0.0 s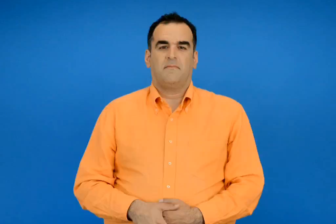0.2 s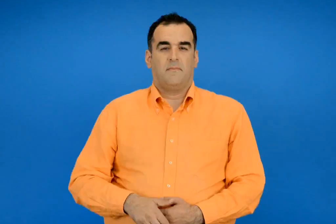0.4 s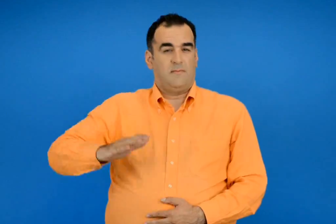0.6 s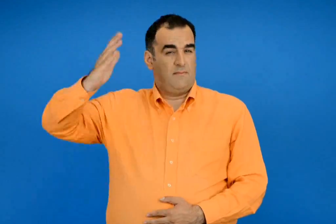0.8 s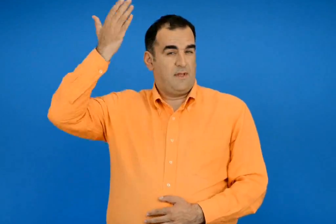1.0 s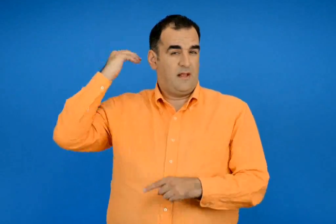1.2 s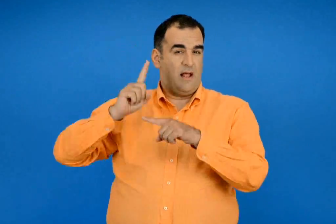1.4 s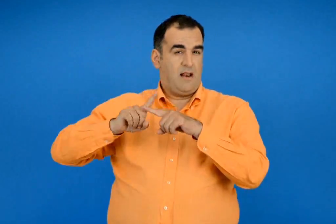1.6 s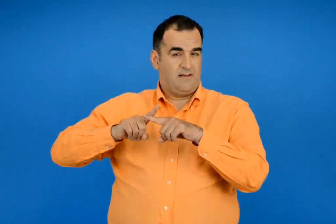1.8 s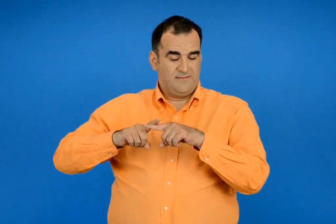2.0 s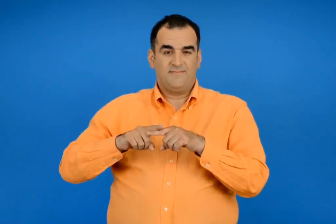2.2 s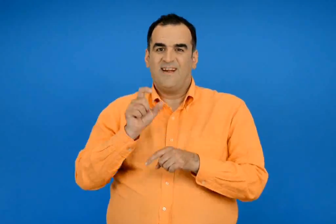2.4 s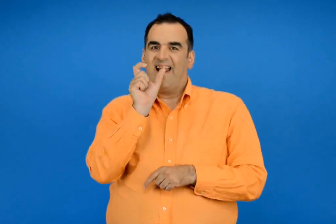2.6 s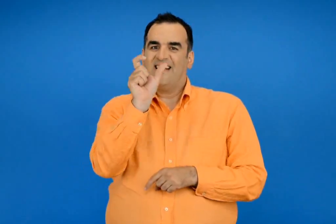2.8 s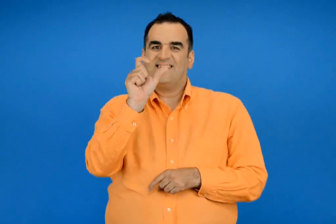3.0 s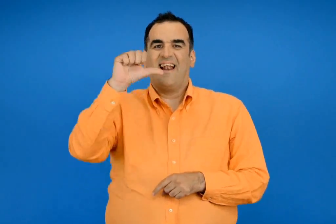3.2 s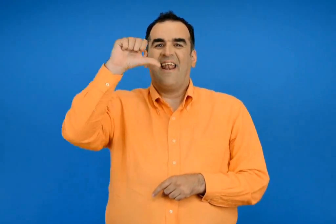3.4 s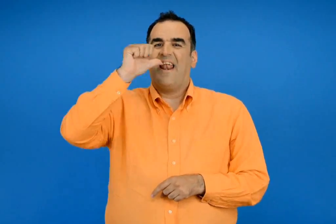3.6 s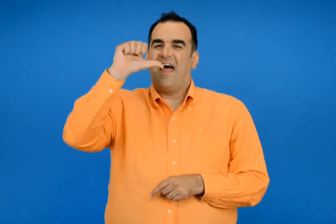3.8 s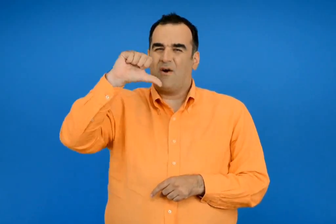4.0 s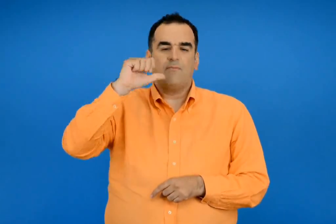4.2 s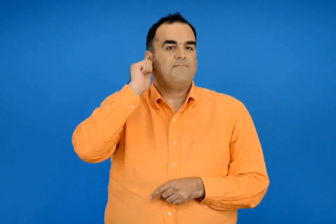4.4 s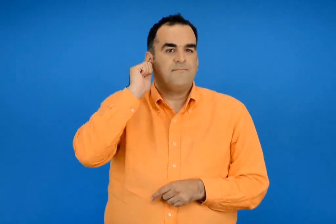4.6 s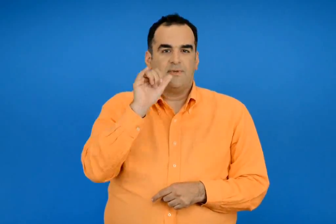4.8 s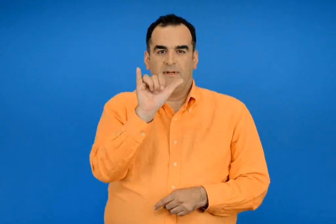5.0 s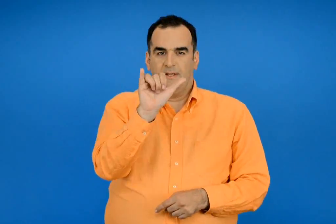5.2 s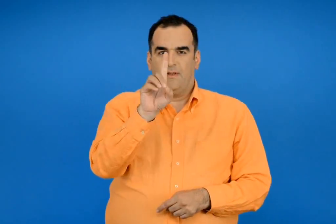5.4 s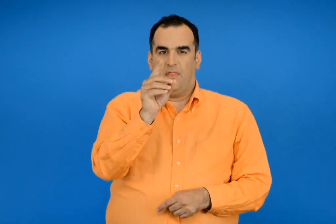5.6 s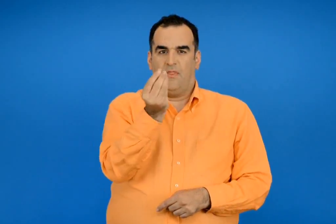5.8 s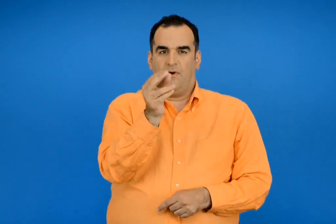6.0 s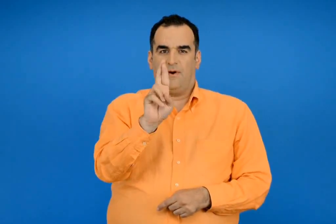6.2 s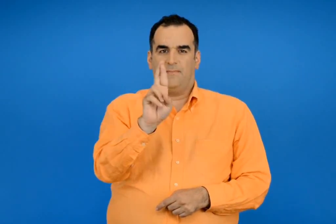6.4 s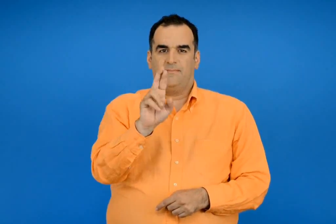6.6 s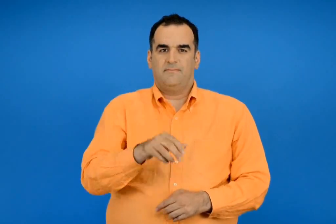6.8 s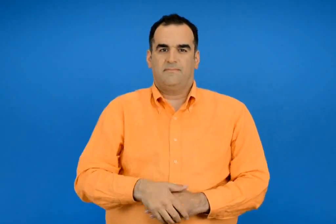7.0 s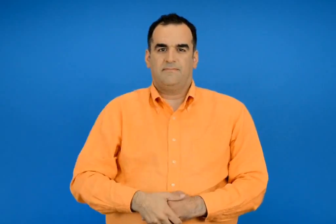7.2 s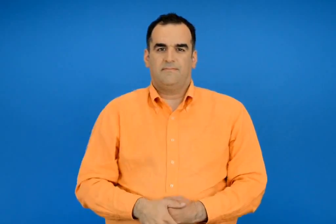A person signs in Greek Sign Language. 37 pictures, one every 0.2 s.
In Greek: οι αρχαίοι έλληνες το νερό το έλεγαν ύδωρ
